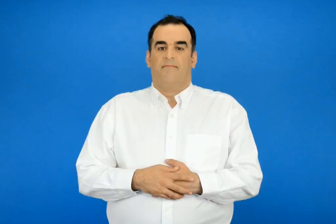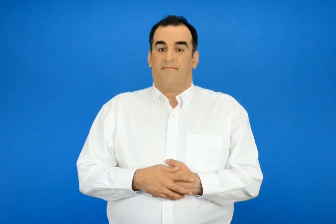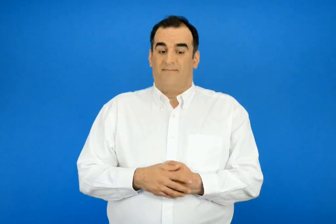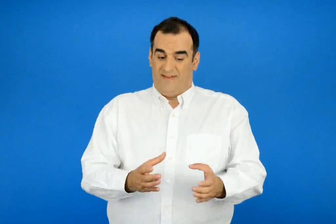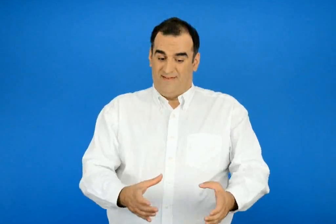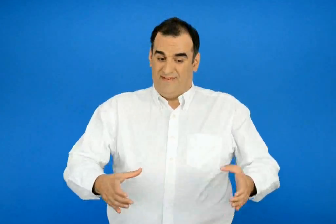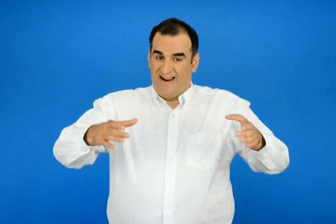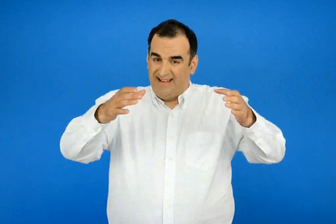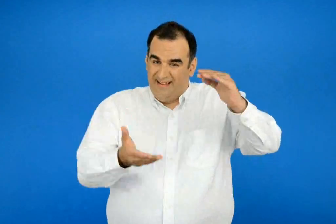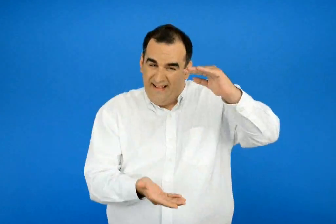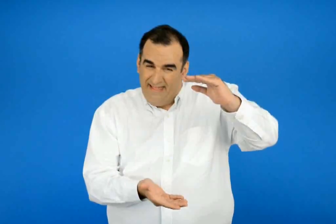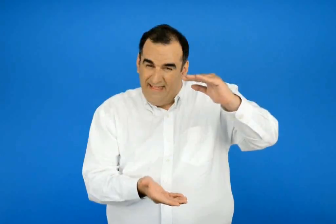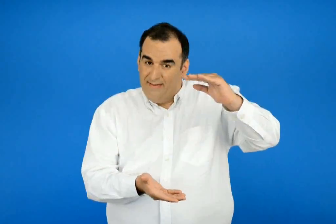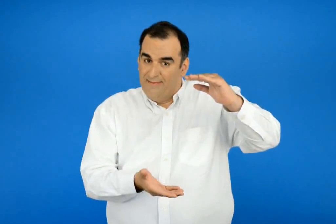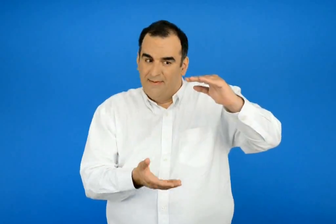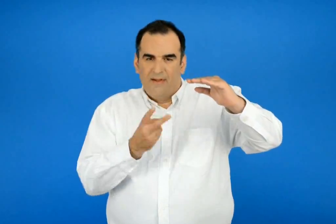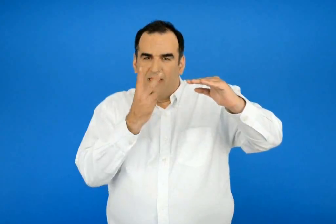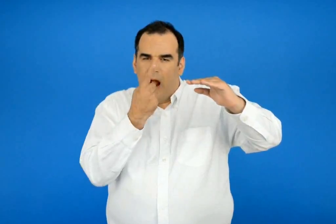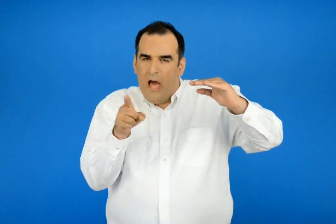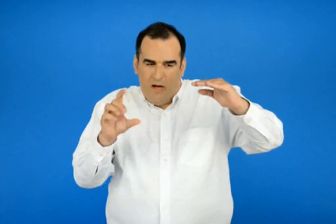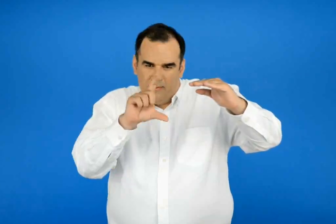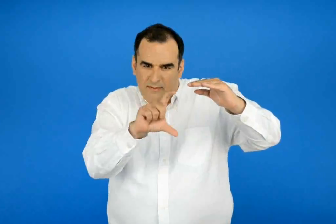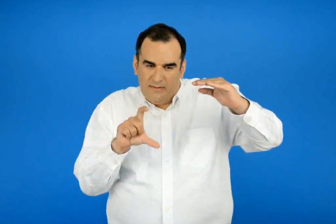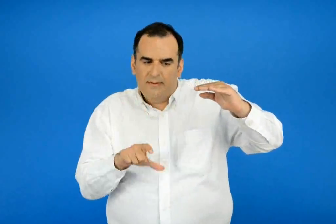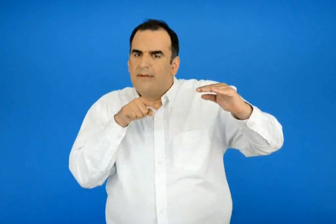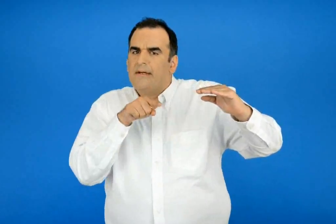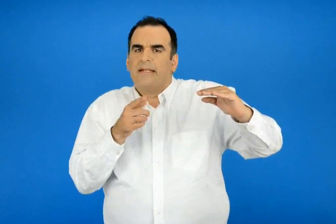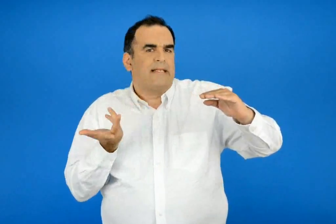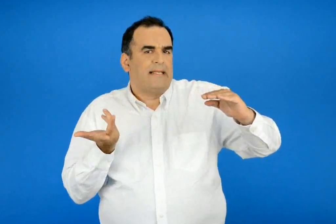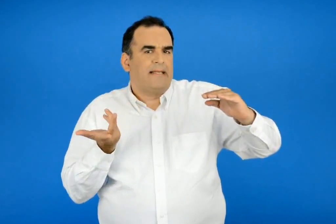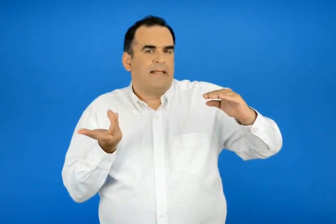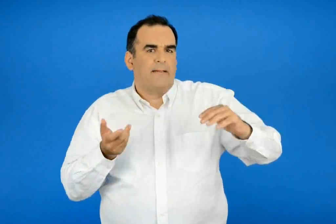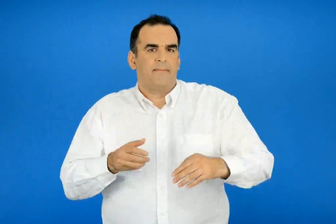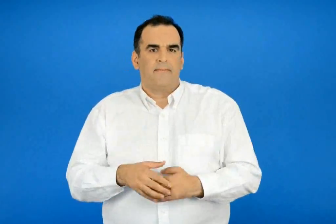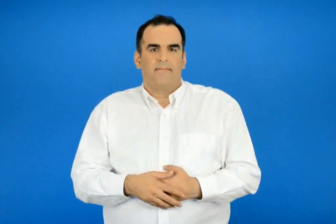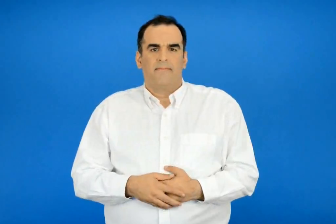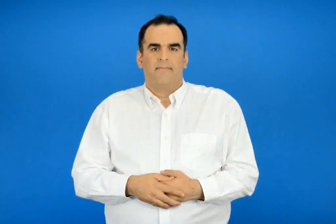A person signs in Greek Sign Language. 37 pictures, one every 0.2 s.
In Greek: έχω ένα βαρελάκι που έχει δύο λογίων κρασάκι τι είναι ;
